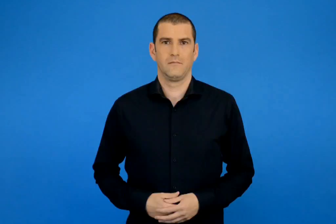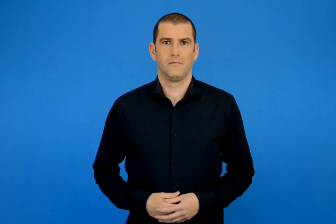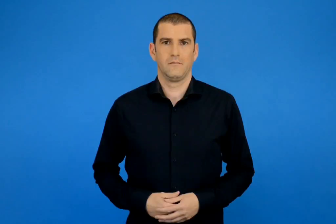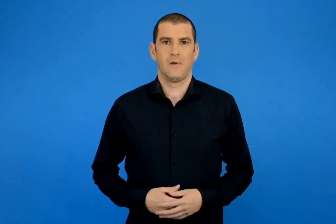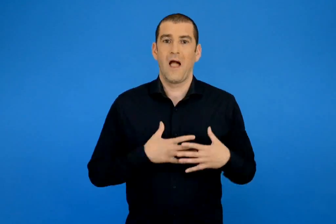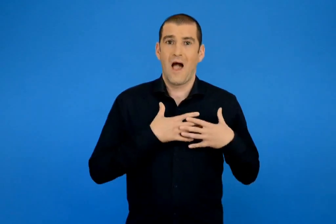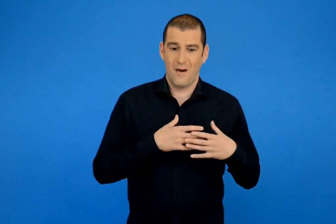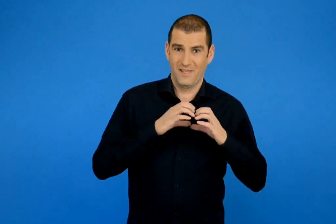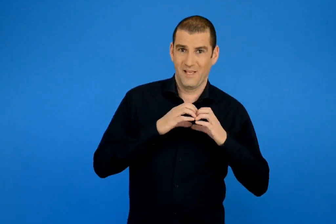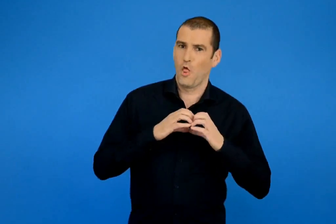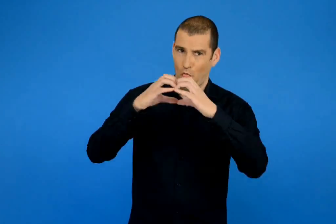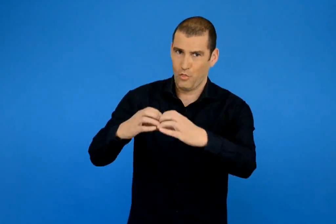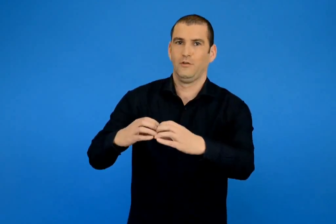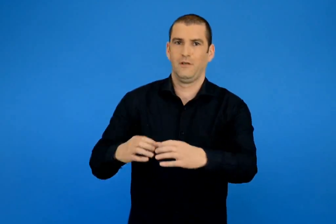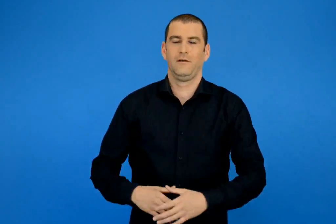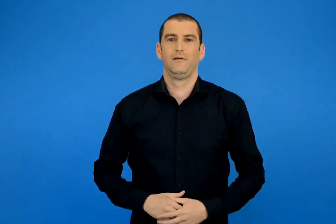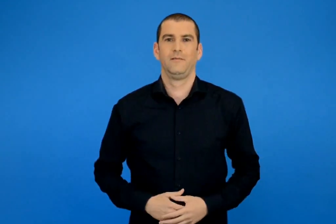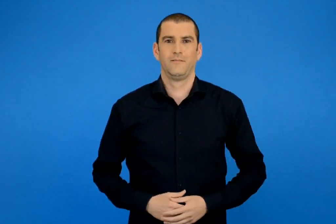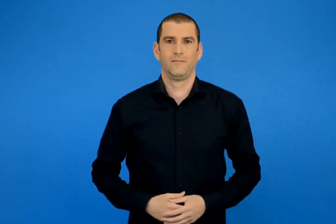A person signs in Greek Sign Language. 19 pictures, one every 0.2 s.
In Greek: δώσε την αγάπη
